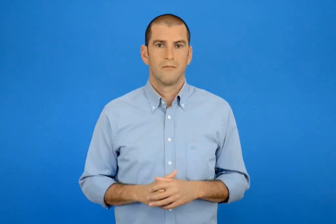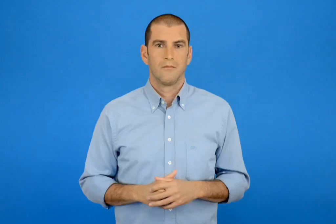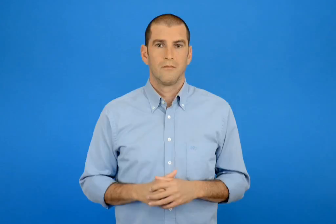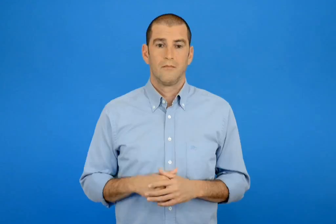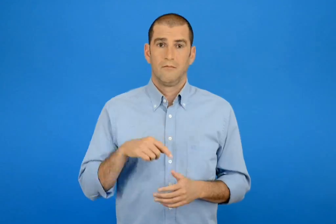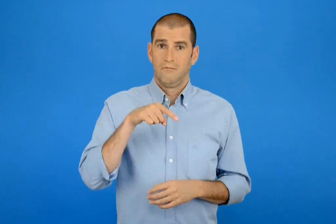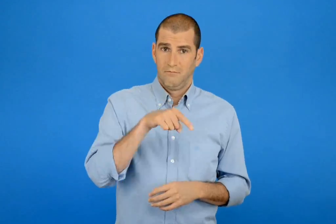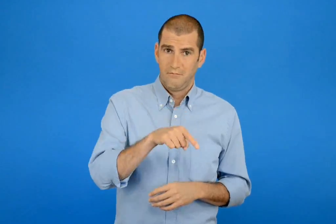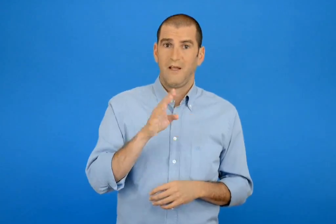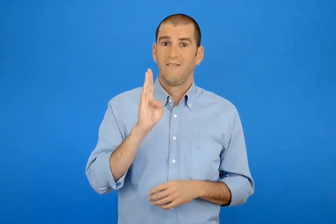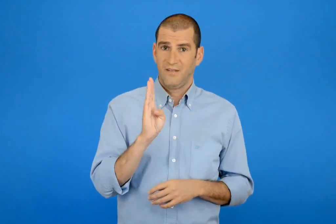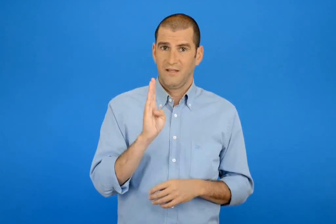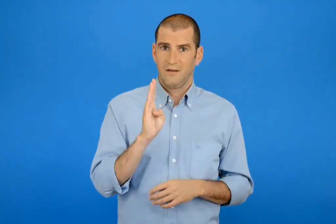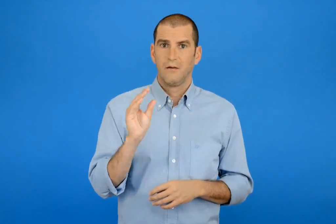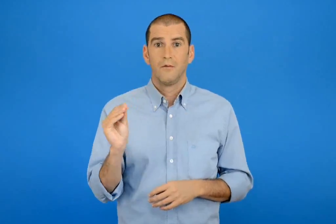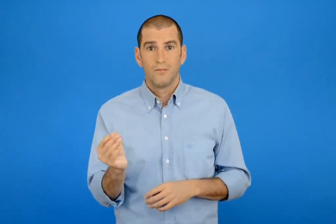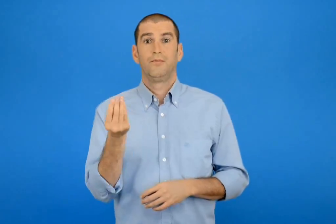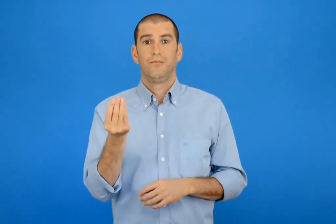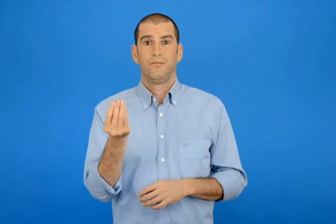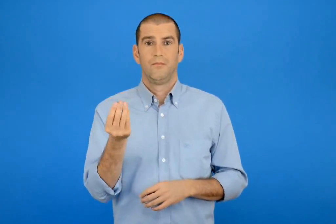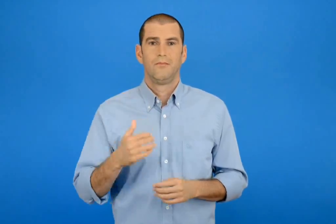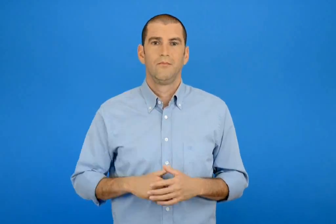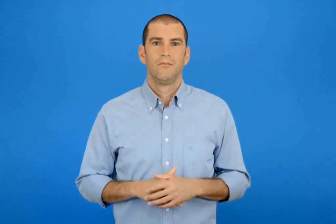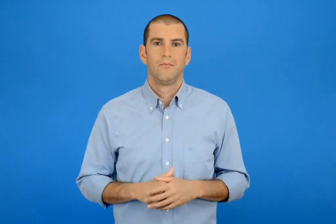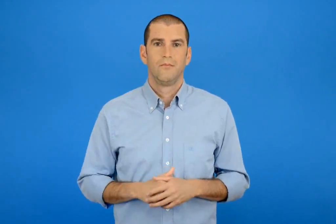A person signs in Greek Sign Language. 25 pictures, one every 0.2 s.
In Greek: από το β θα προκύψει ένα
